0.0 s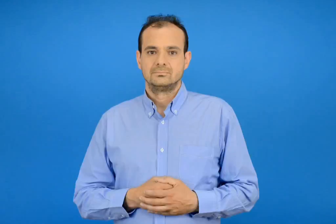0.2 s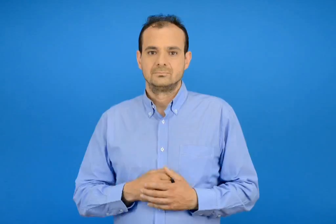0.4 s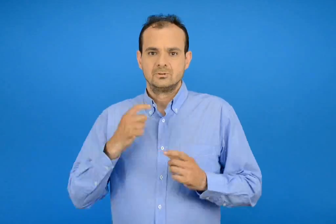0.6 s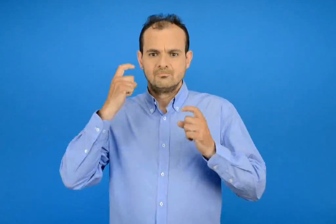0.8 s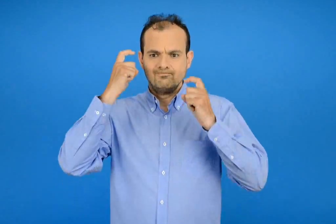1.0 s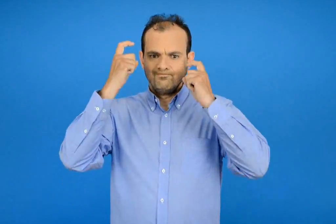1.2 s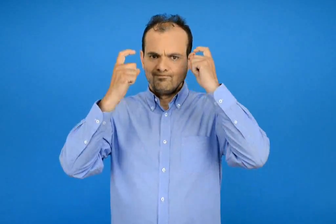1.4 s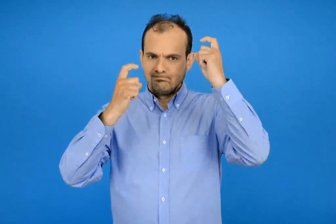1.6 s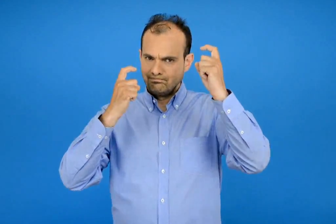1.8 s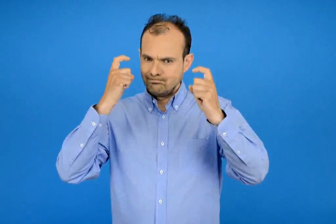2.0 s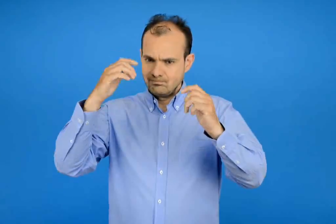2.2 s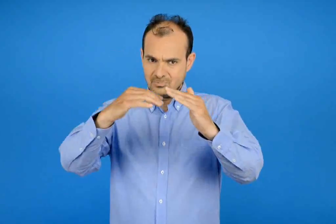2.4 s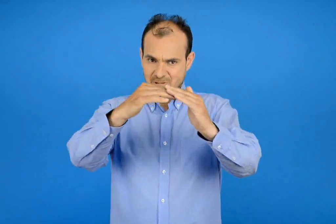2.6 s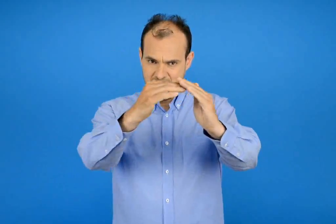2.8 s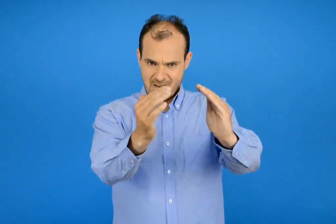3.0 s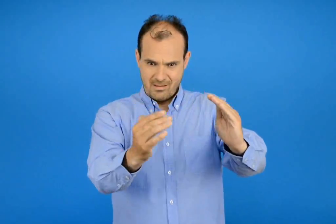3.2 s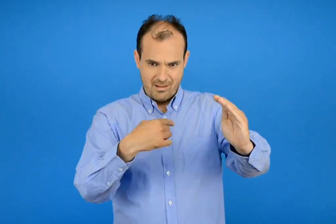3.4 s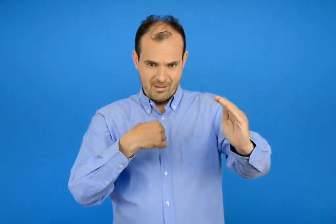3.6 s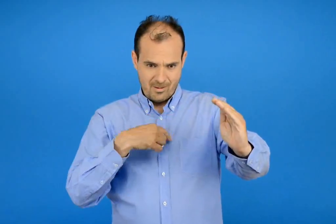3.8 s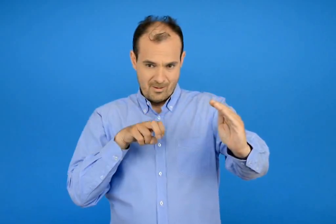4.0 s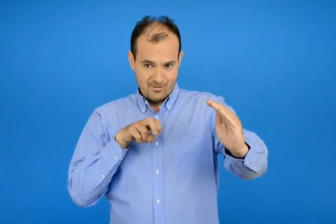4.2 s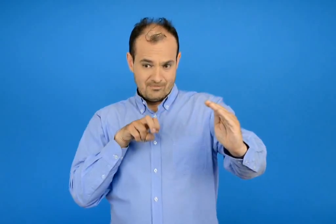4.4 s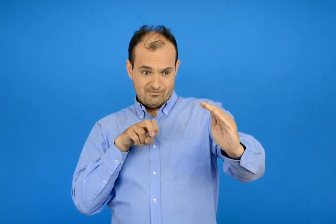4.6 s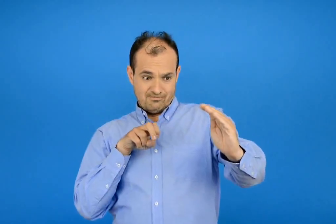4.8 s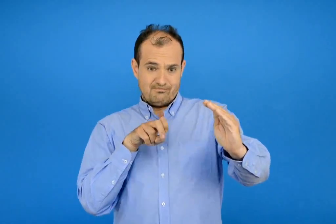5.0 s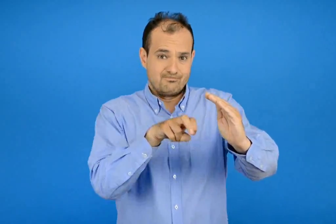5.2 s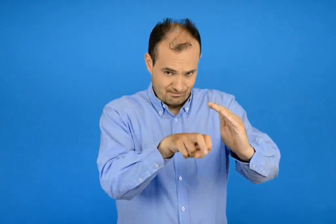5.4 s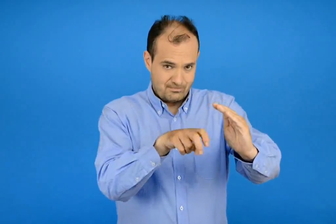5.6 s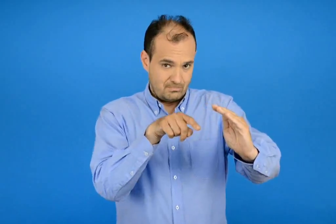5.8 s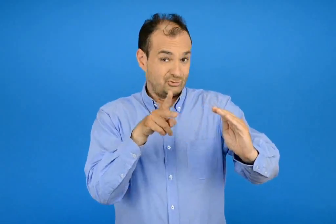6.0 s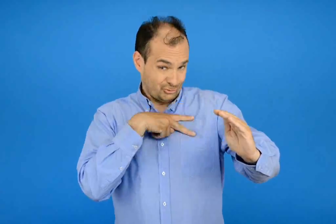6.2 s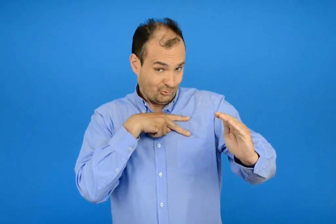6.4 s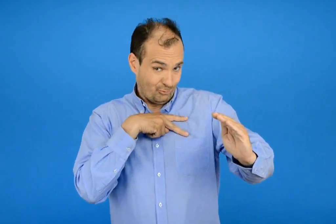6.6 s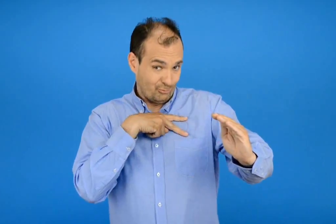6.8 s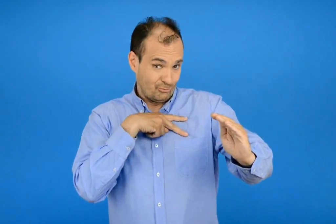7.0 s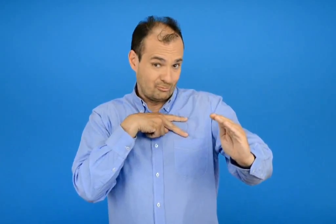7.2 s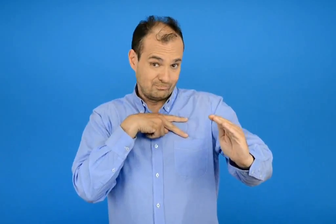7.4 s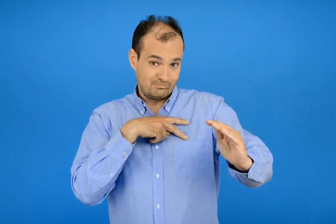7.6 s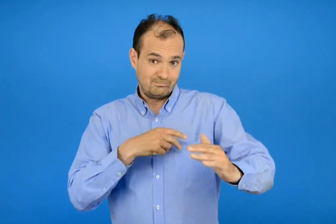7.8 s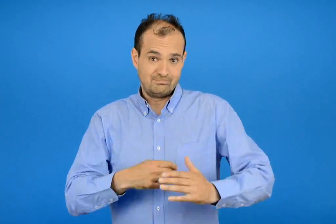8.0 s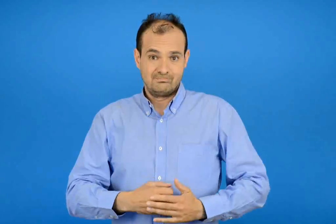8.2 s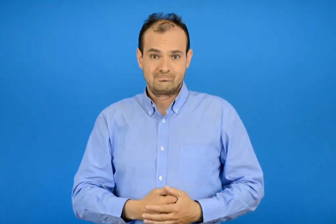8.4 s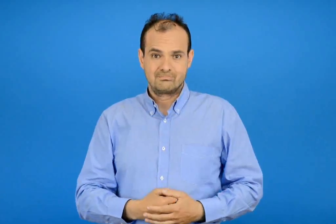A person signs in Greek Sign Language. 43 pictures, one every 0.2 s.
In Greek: σκέφτομαι είναι σωστό να μπω μέσα στη σπηλιά ;
